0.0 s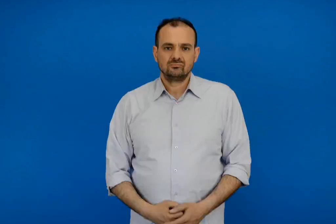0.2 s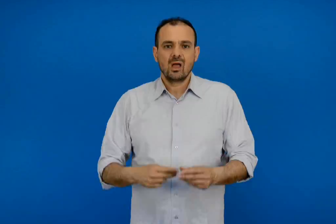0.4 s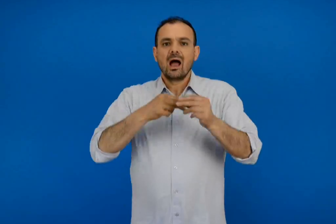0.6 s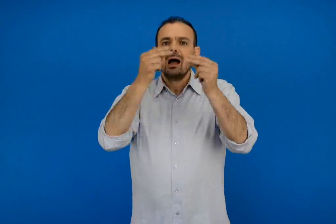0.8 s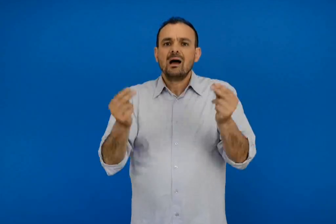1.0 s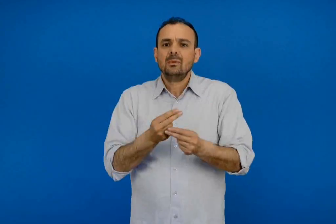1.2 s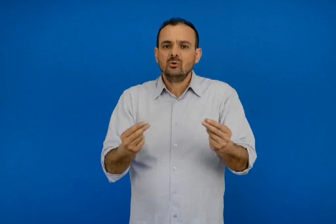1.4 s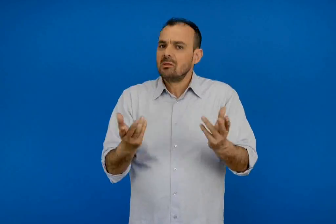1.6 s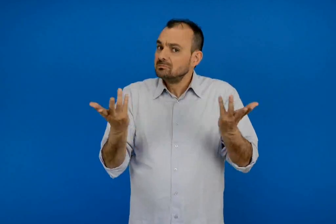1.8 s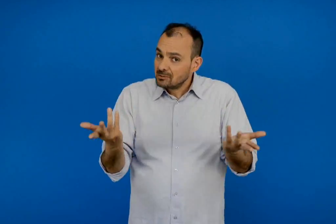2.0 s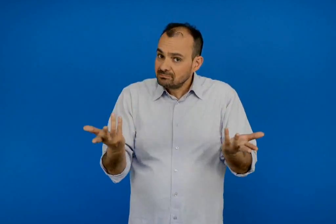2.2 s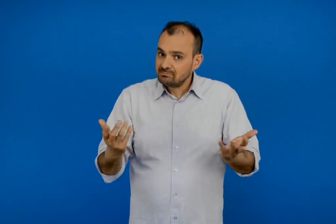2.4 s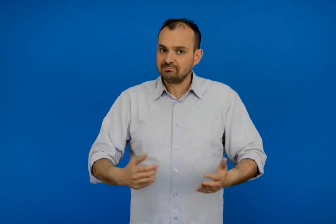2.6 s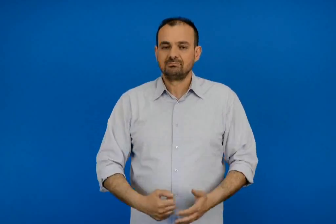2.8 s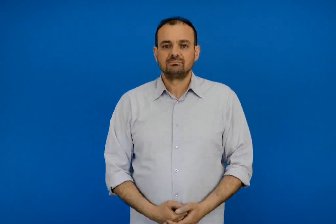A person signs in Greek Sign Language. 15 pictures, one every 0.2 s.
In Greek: τι συνέβη τελικά ;
